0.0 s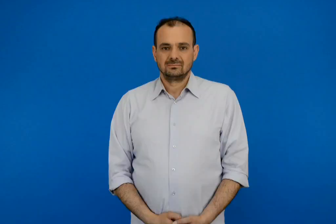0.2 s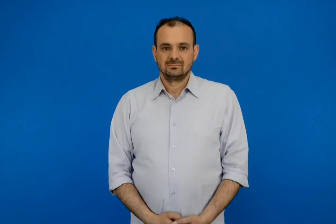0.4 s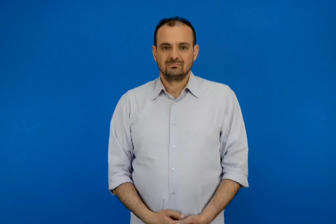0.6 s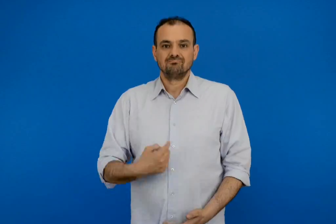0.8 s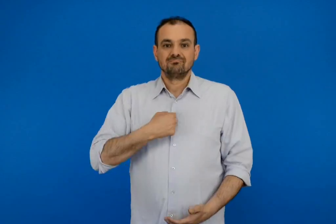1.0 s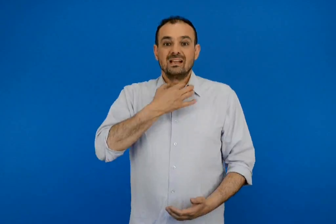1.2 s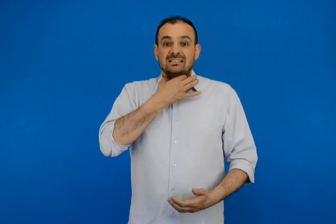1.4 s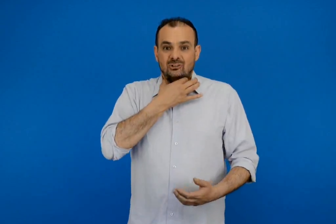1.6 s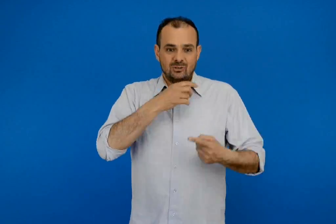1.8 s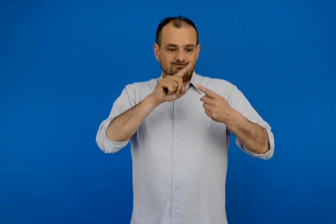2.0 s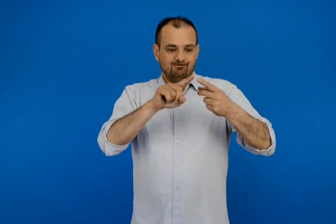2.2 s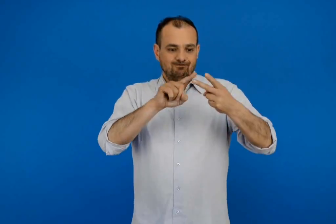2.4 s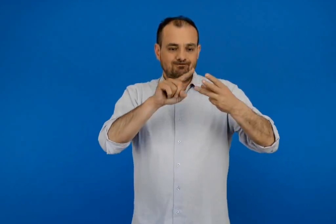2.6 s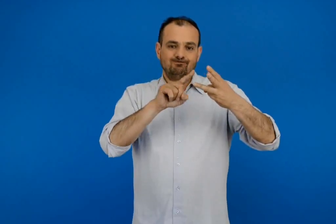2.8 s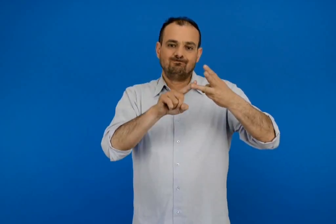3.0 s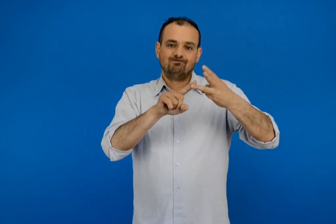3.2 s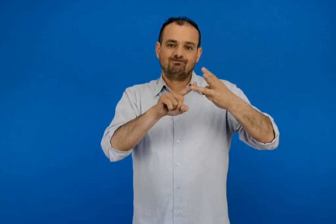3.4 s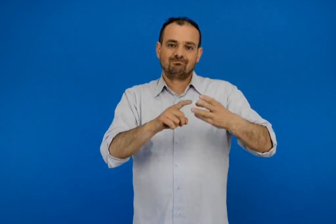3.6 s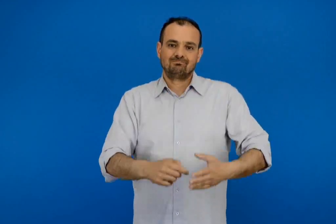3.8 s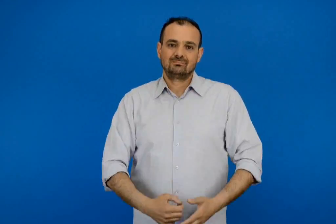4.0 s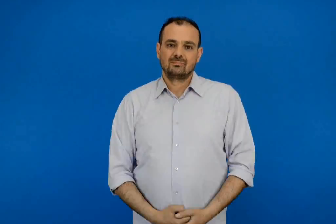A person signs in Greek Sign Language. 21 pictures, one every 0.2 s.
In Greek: τι χρειάζομαι
